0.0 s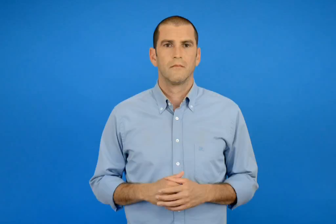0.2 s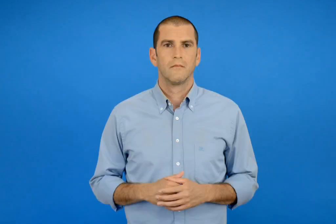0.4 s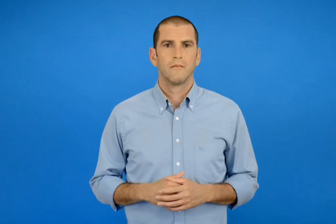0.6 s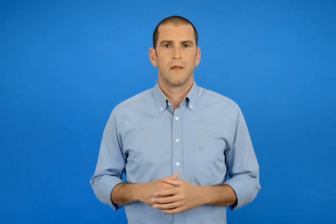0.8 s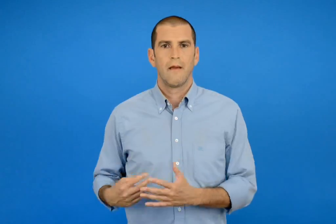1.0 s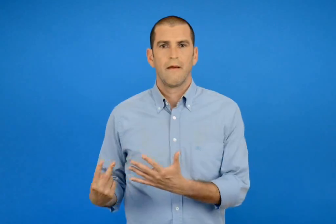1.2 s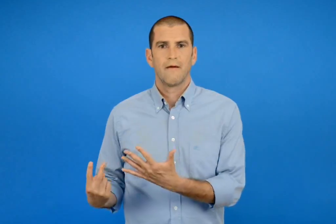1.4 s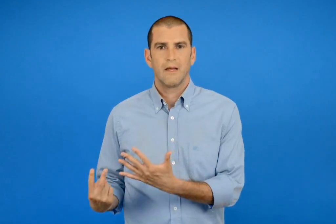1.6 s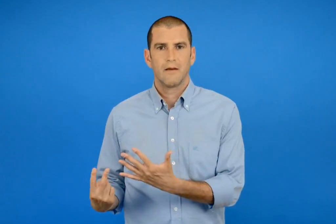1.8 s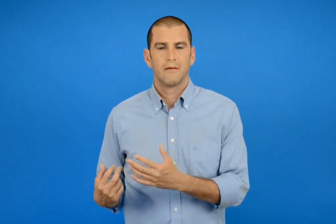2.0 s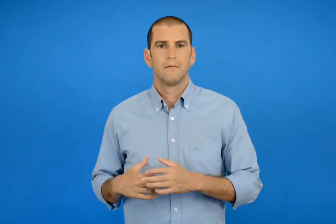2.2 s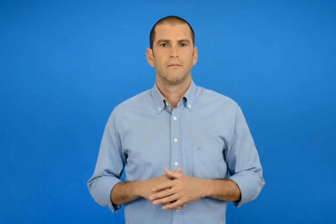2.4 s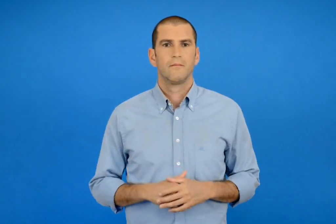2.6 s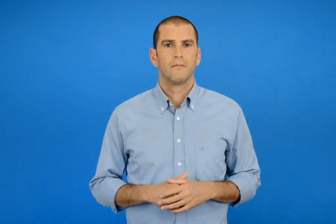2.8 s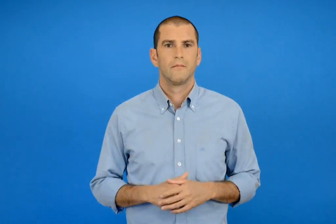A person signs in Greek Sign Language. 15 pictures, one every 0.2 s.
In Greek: το 7
